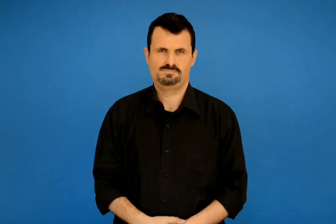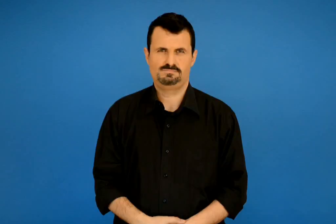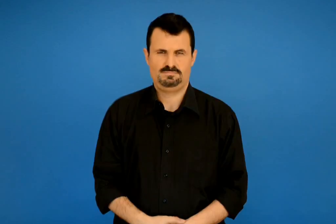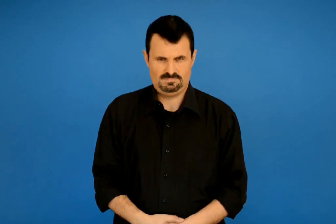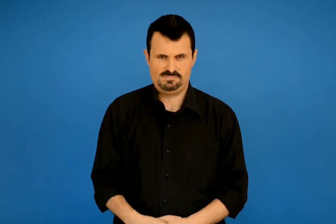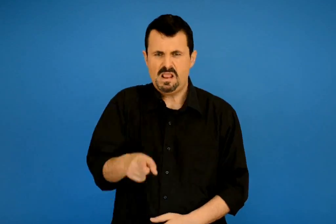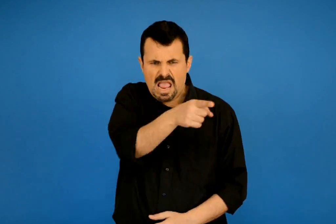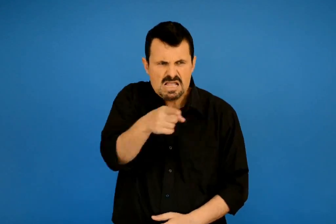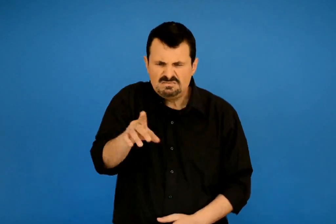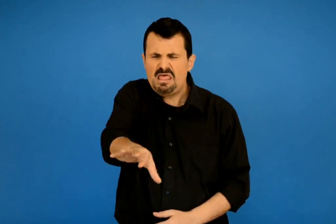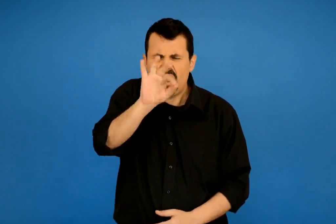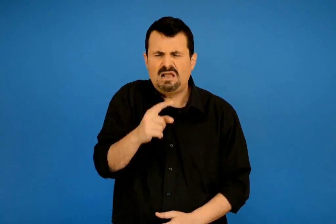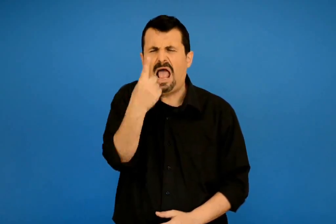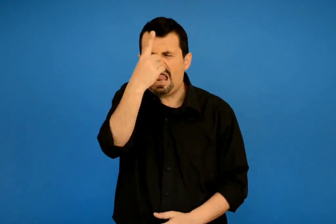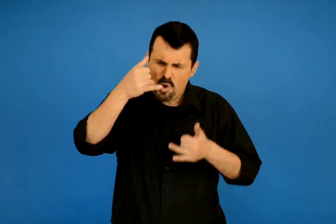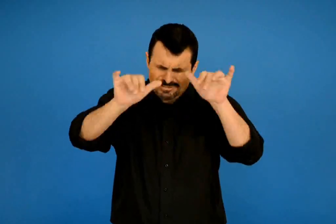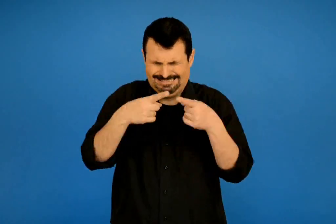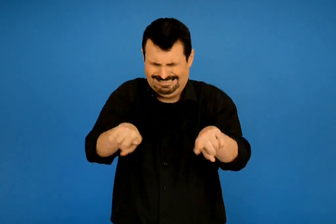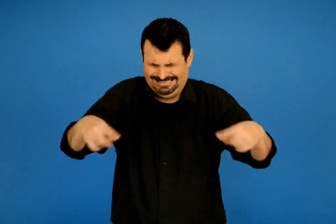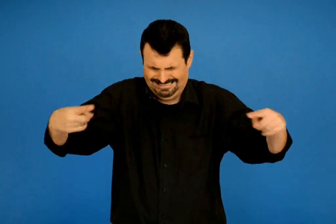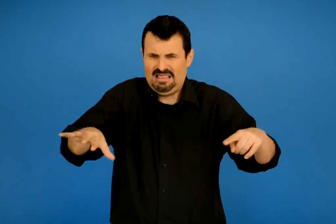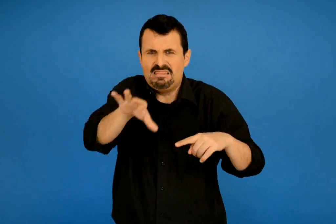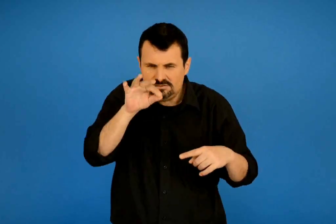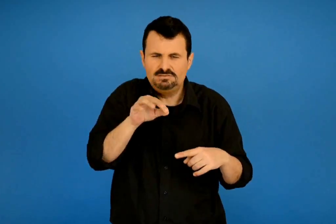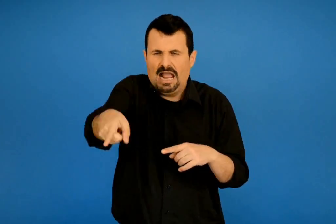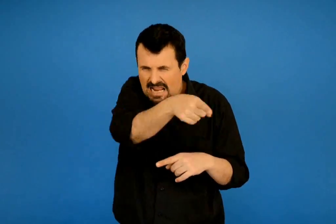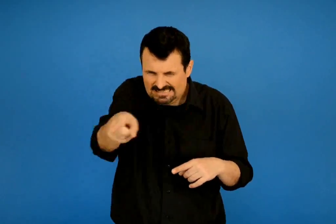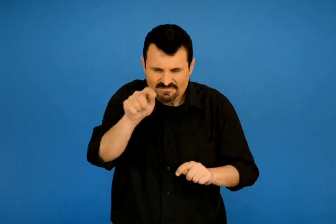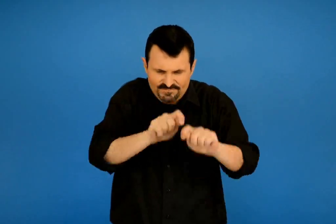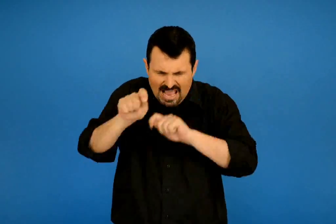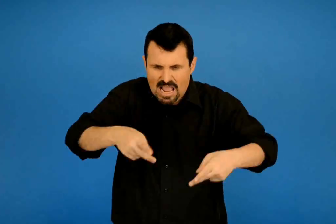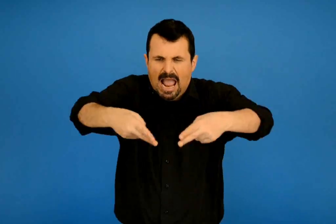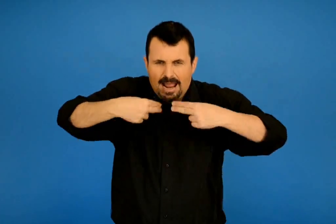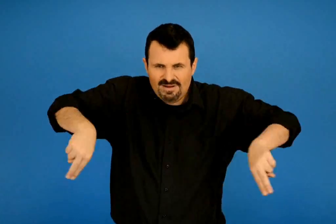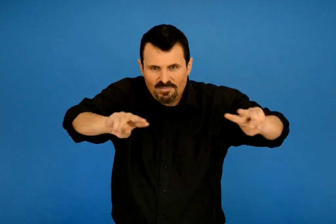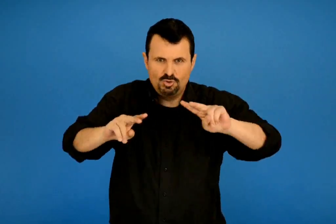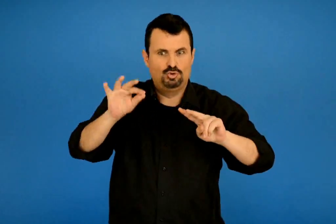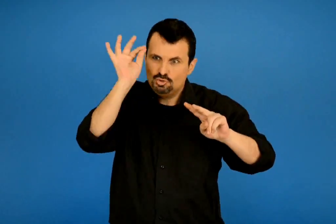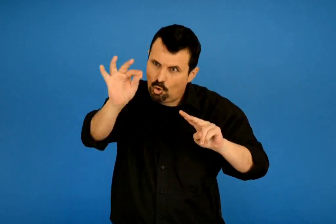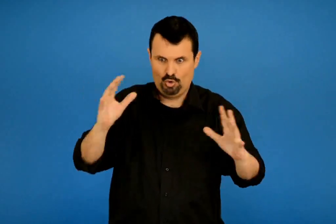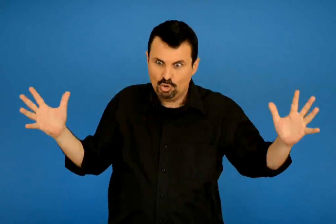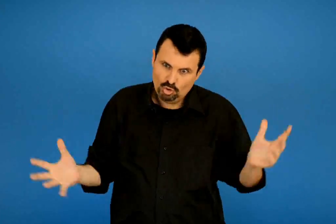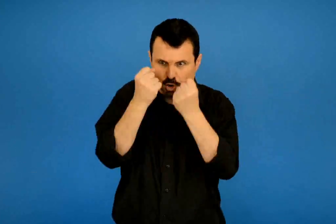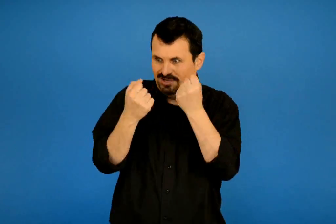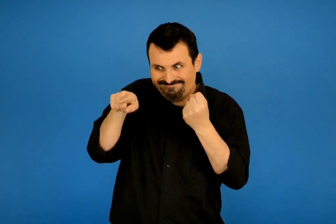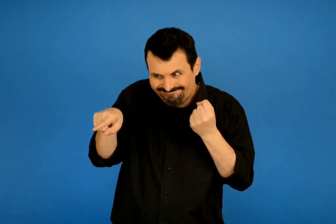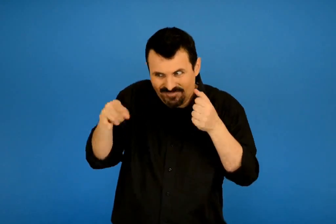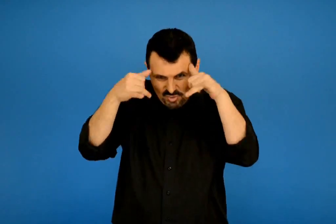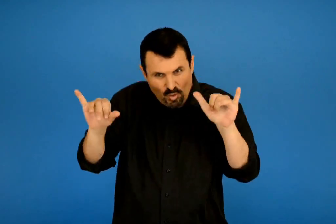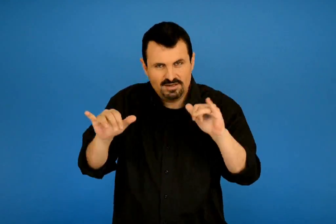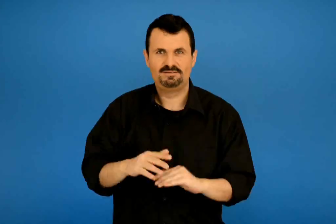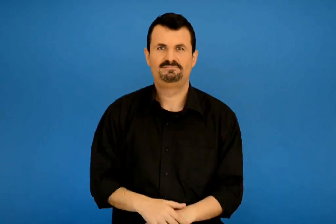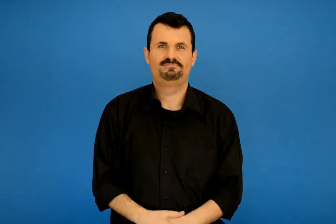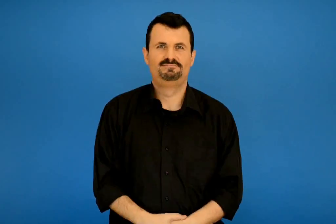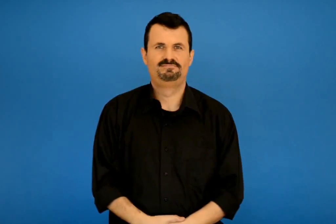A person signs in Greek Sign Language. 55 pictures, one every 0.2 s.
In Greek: διαλέξτε ένα είδος από αυτά και φτιάξτε μια επιτροπή για τη σωτήρια του
